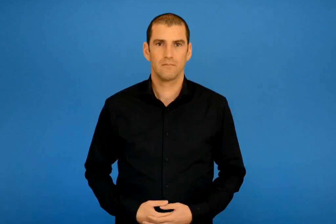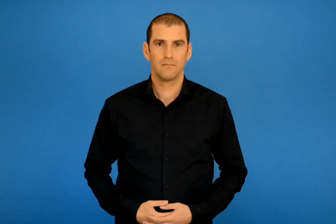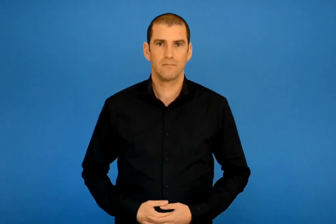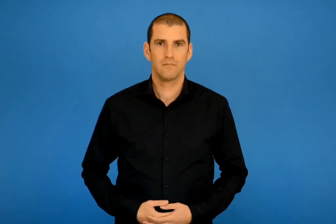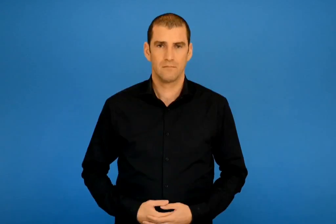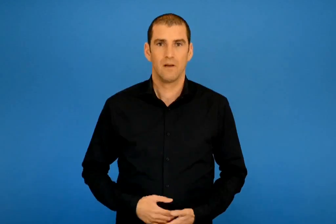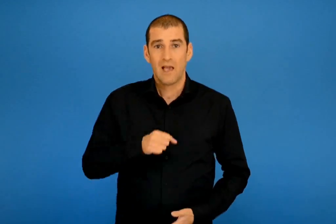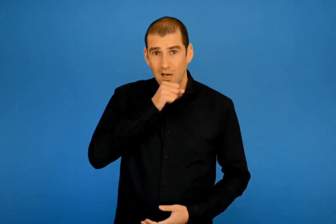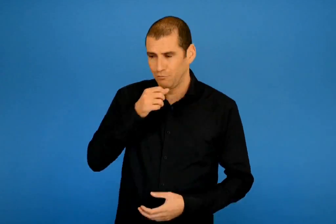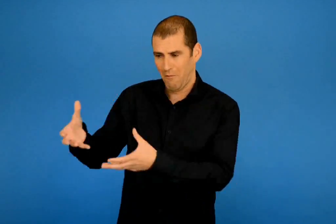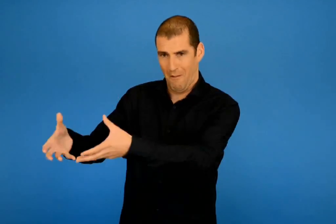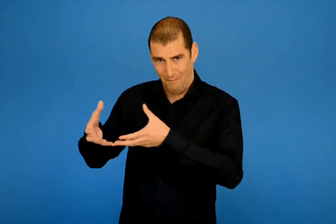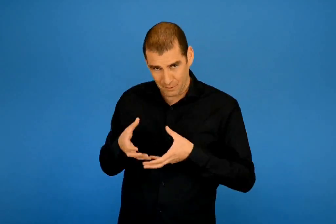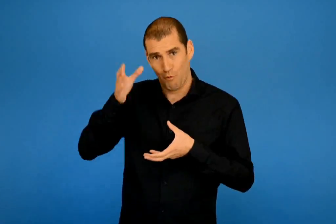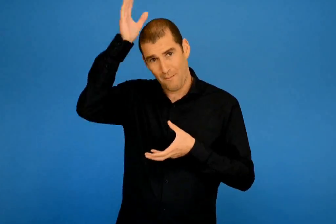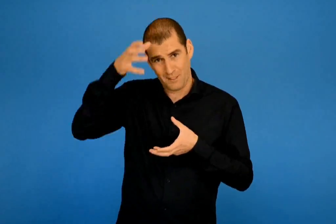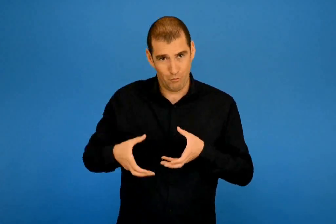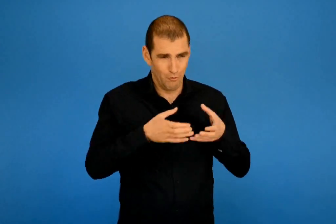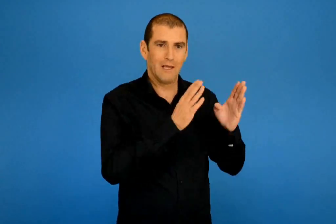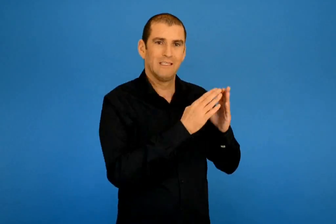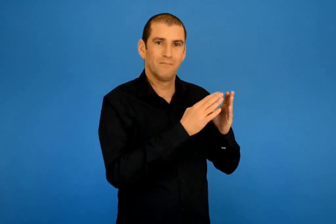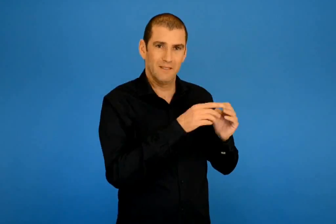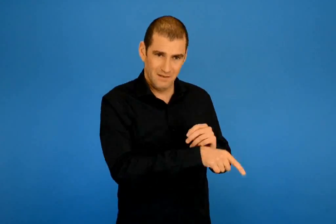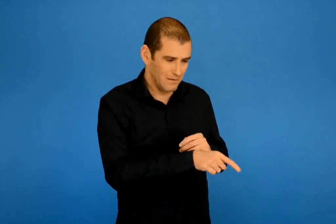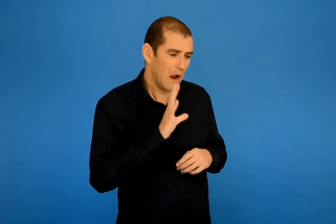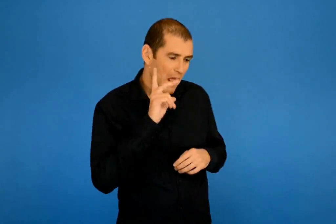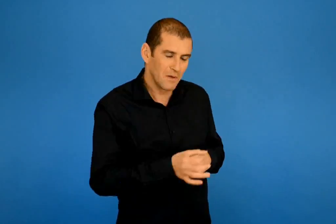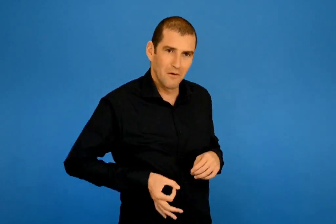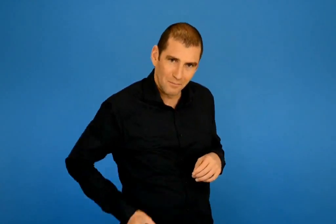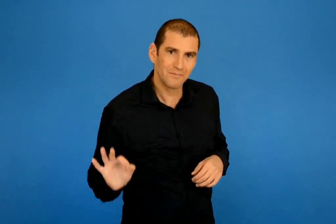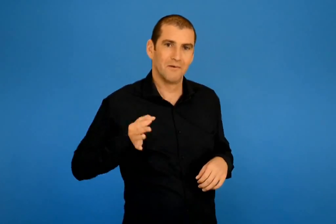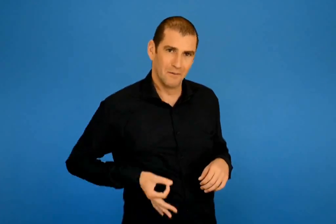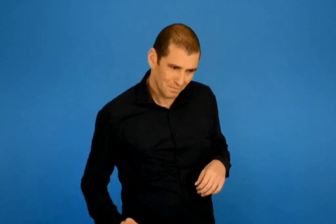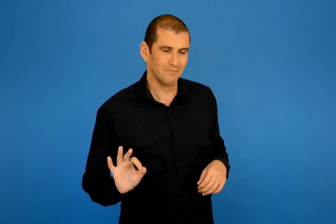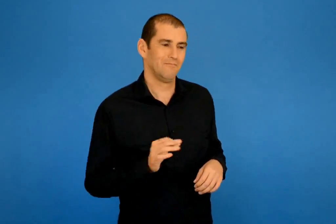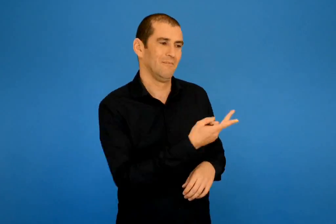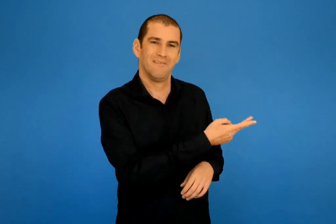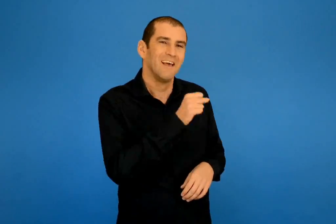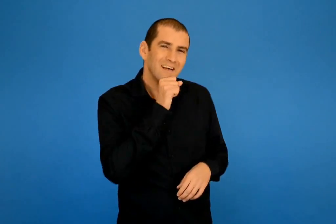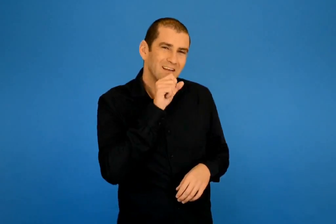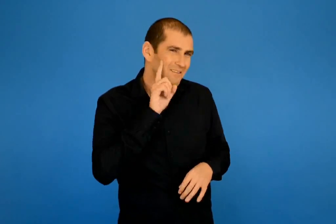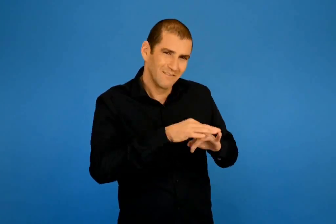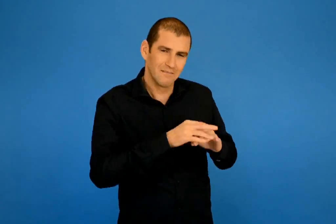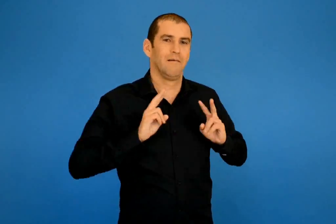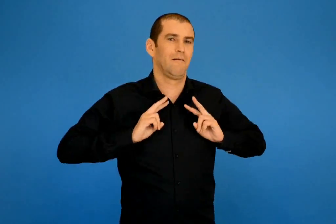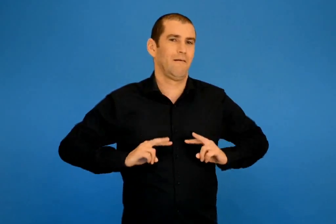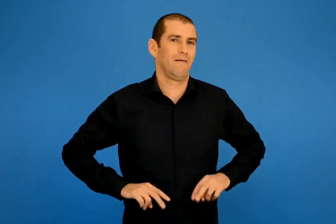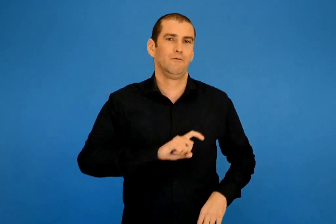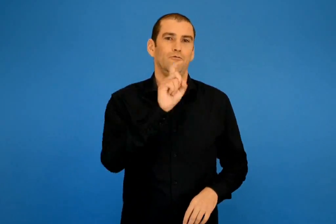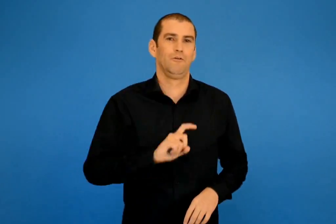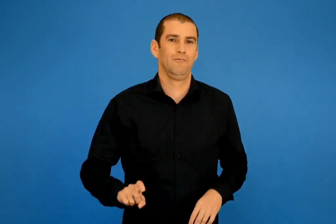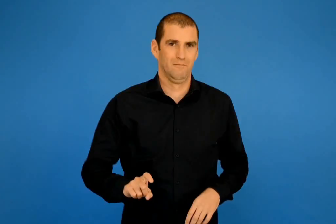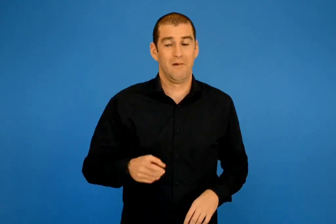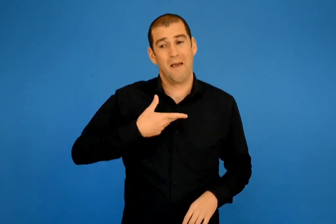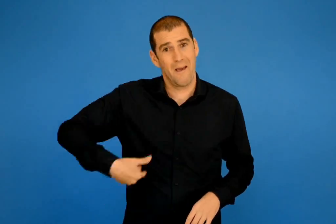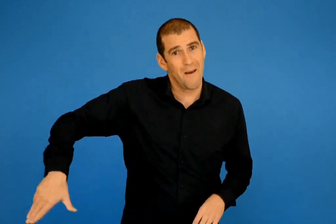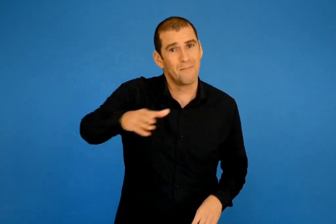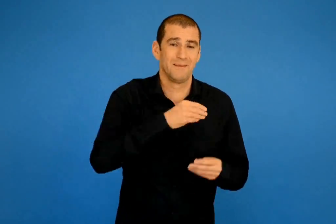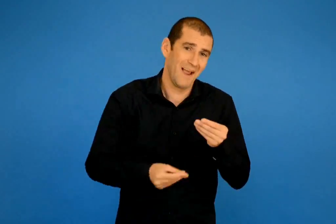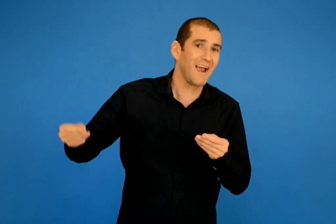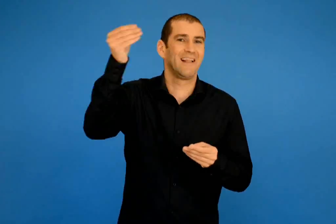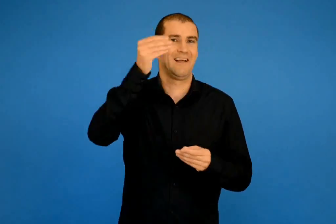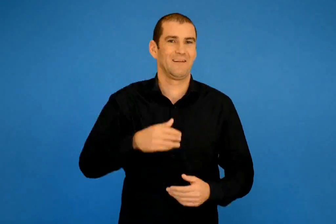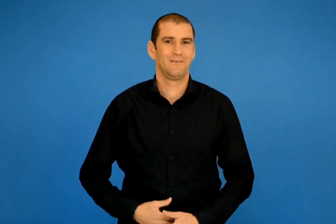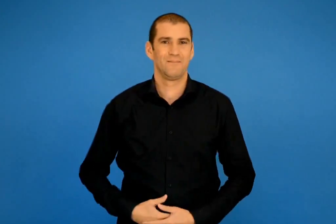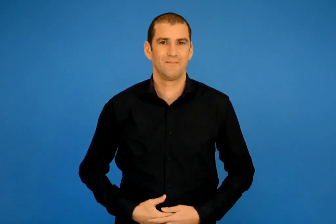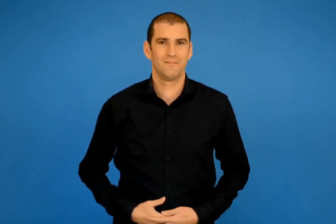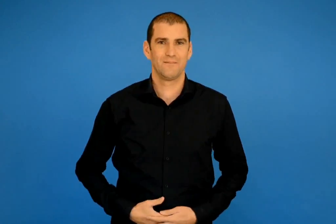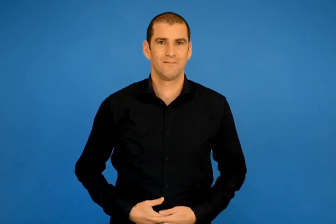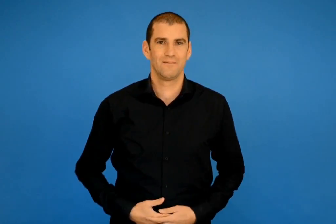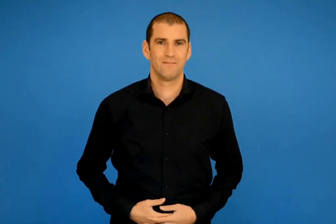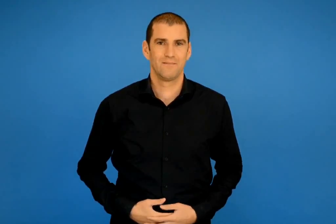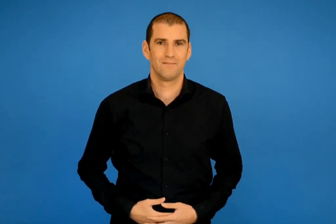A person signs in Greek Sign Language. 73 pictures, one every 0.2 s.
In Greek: κι έτσι τελικά πηρέ τον πετεινό που κάθε μέρα έκανε τη λίρα και πήγε πάλι ευχαριστημένος στο σπίτι με τη γριούλα του και ζήσανε αυτοί καλά κι εμείς καλυτέρα
